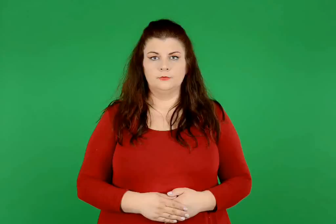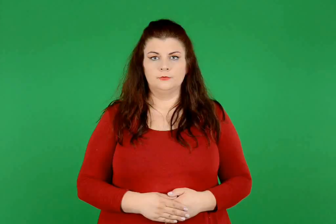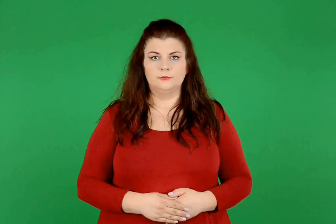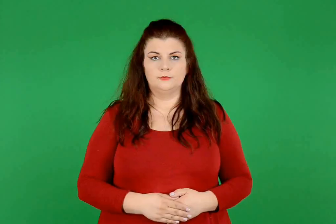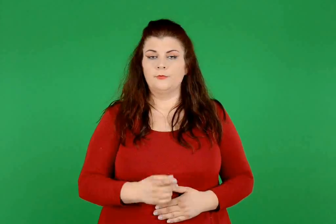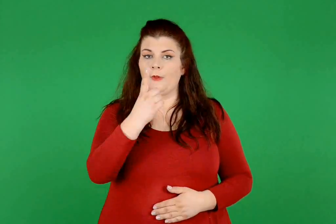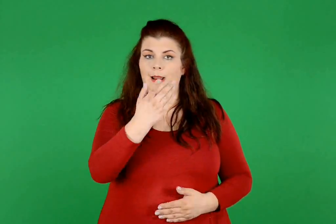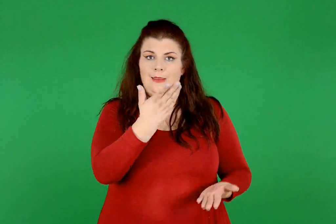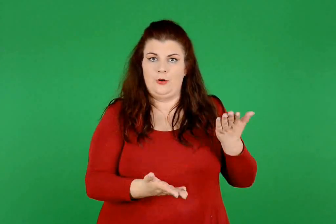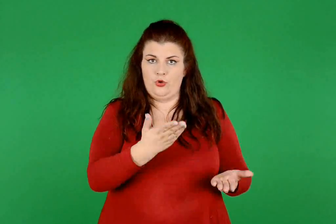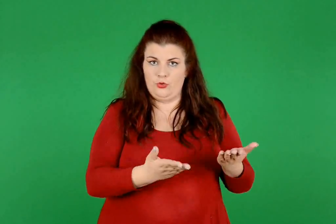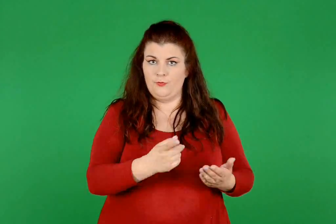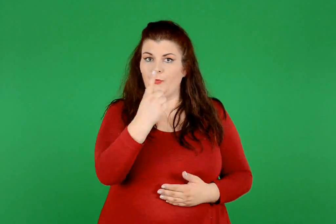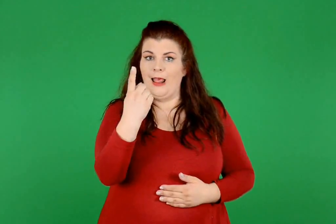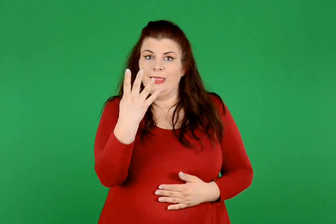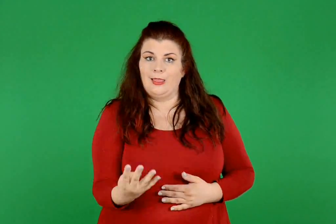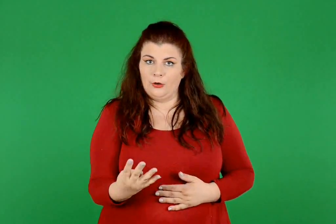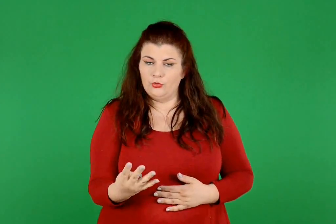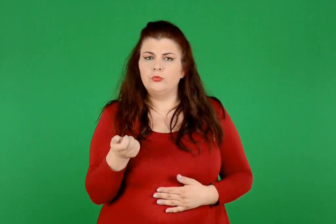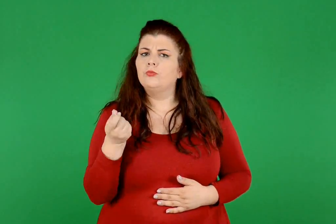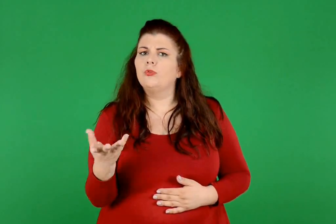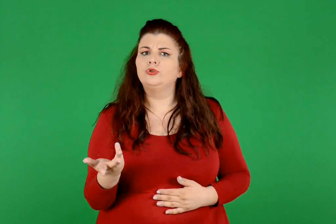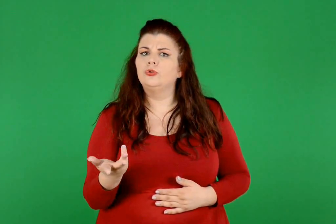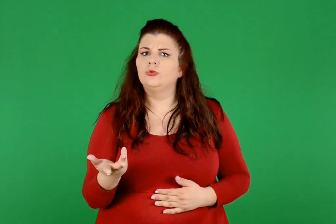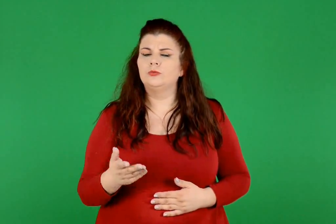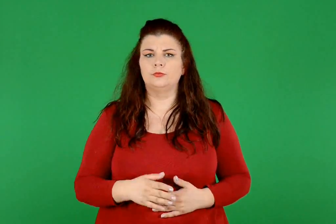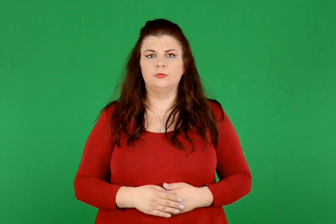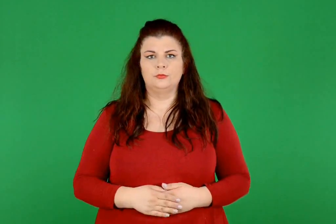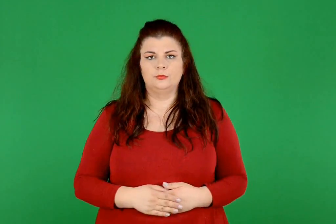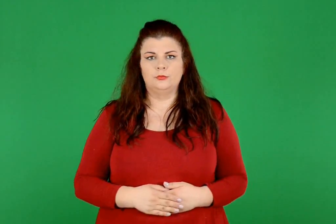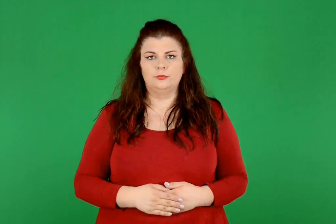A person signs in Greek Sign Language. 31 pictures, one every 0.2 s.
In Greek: το ένα τέταρτο του κιλού τι μέρος του όλου είναι ;
